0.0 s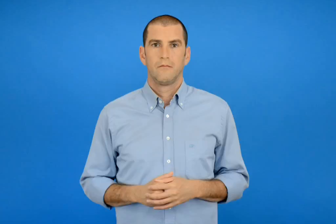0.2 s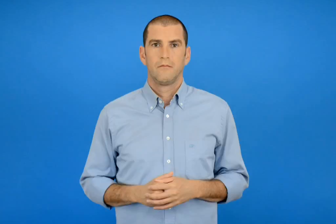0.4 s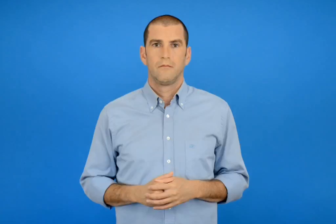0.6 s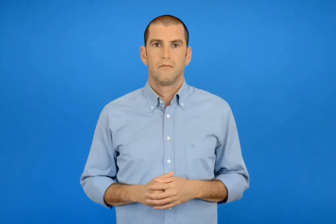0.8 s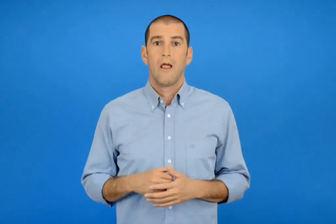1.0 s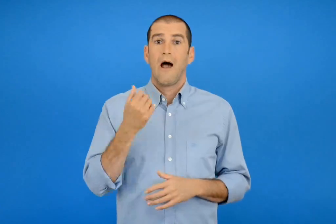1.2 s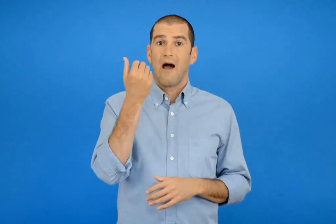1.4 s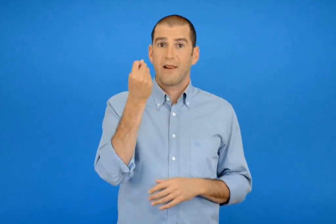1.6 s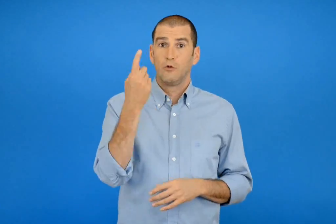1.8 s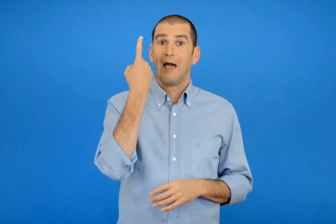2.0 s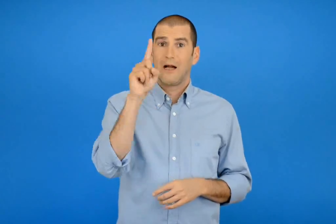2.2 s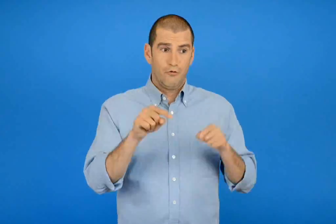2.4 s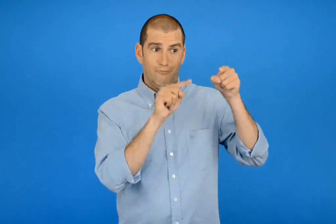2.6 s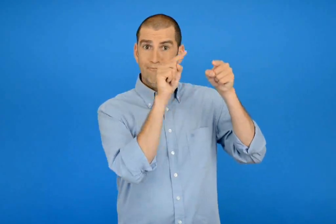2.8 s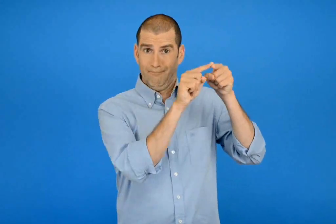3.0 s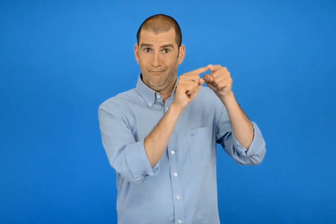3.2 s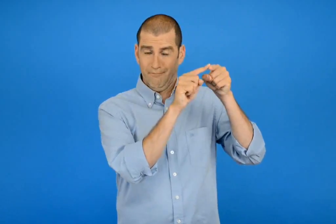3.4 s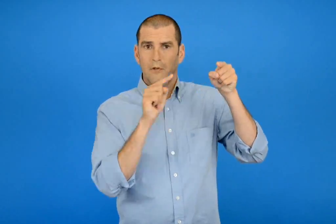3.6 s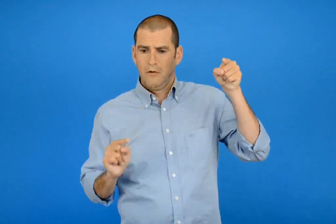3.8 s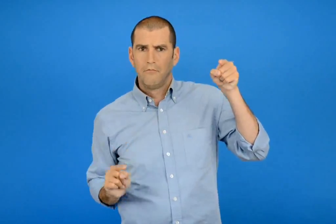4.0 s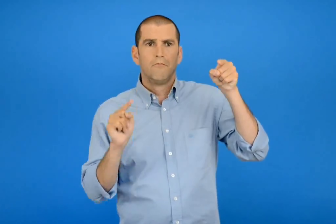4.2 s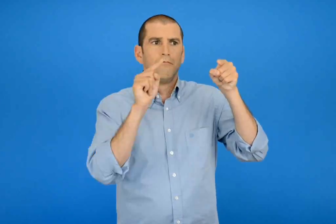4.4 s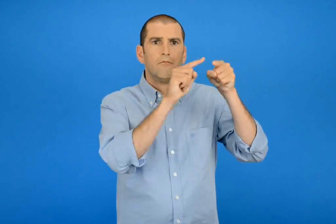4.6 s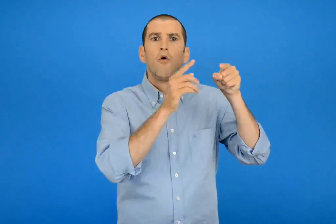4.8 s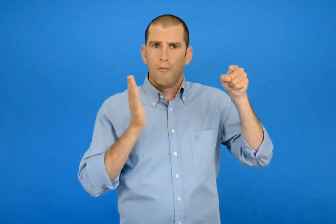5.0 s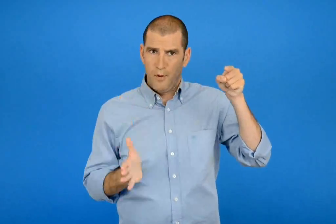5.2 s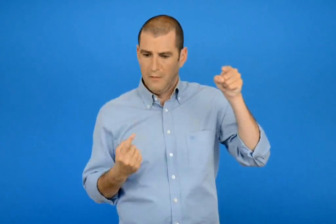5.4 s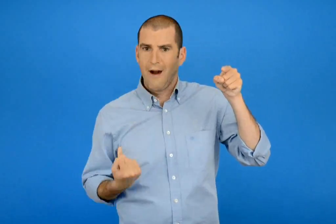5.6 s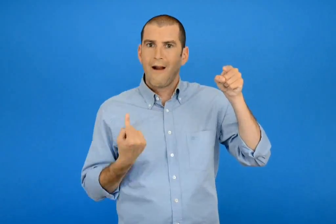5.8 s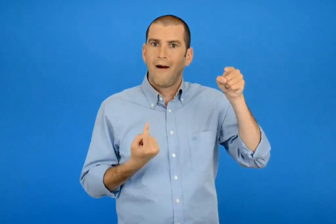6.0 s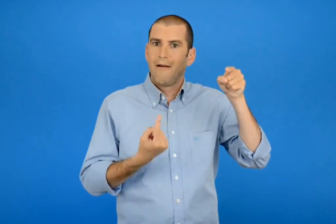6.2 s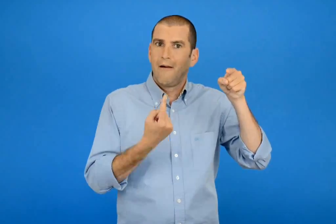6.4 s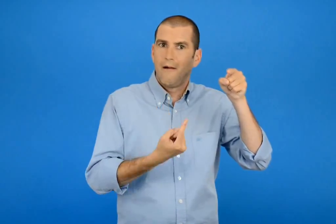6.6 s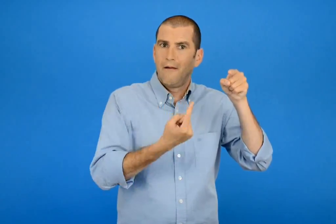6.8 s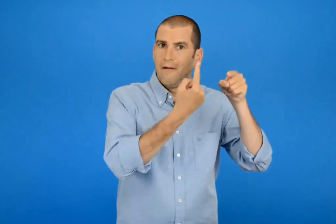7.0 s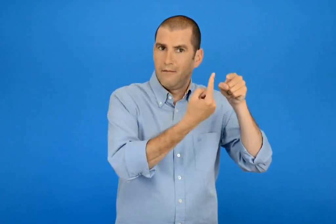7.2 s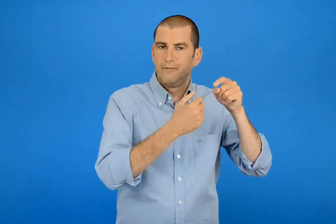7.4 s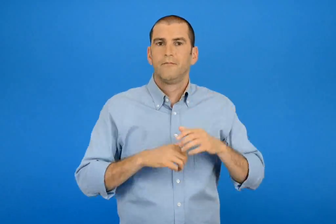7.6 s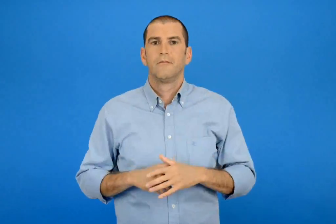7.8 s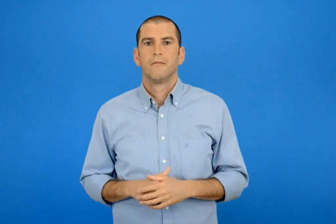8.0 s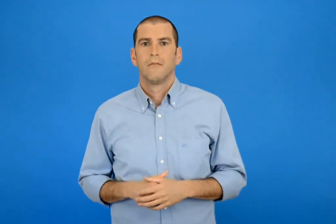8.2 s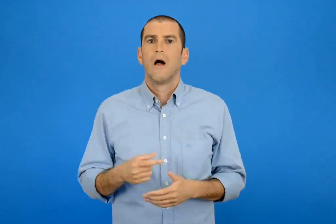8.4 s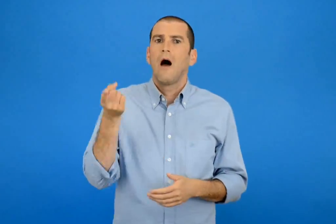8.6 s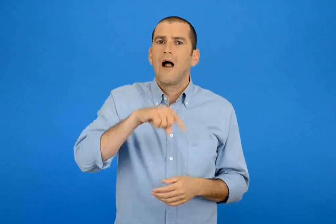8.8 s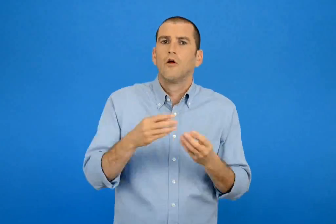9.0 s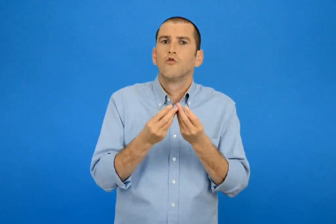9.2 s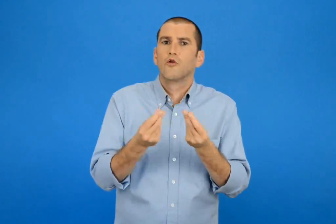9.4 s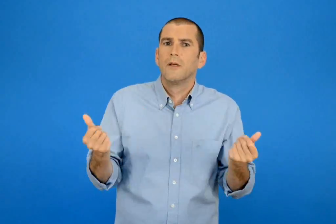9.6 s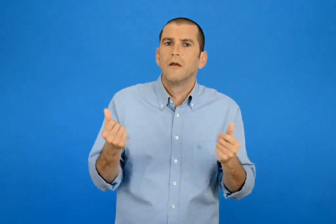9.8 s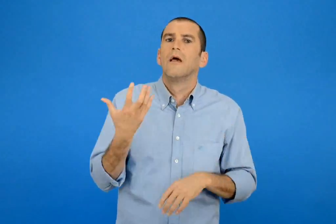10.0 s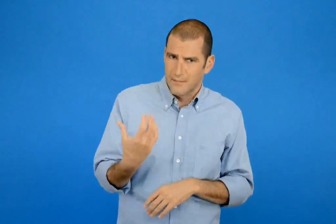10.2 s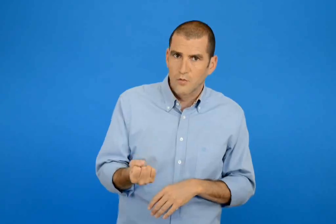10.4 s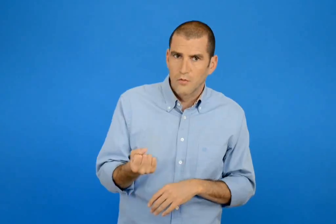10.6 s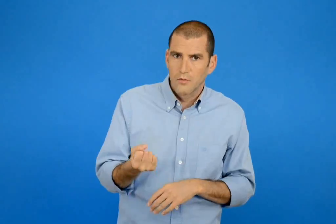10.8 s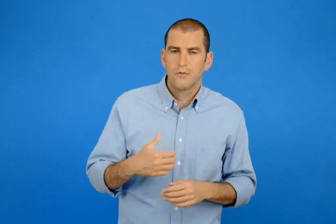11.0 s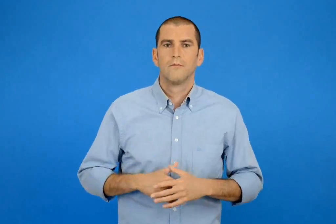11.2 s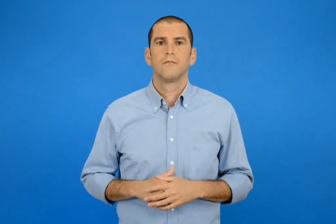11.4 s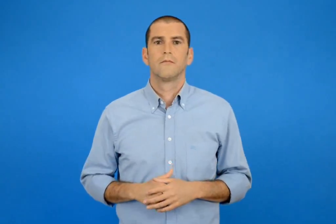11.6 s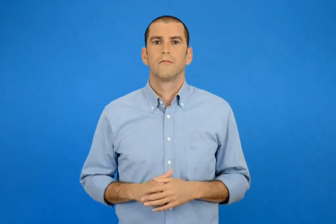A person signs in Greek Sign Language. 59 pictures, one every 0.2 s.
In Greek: μπορούμε να φτάσουμε στο 100 ανεβαίνοντας ανα 1 υπάρχουν άλλοι τρόποι ;
